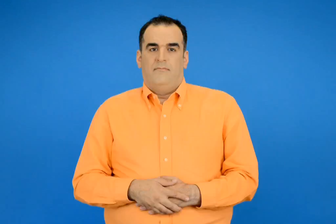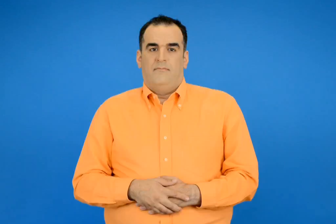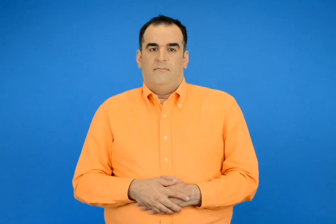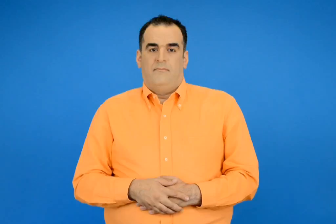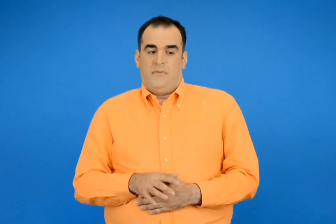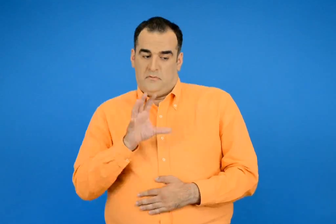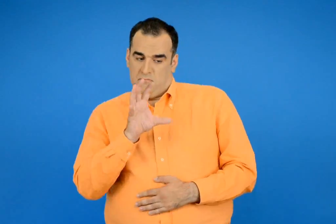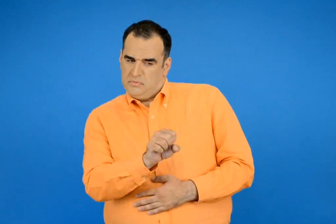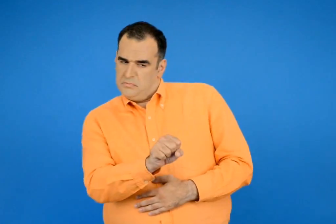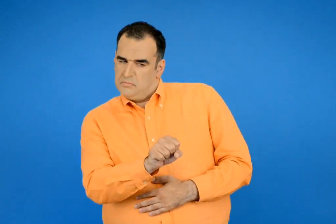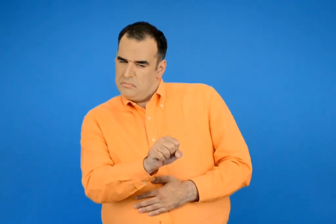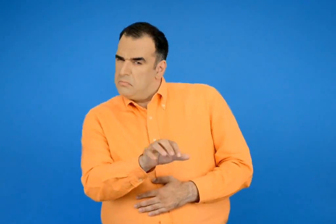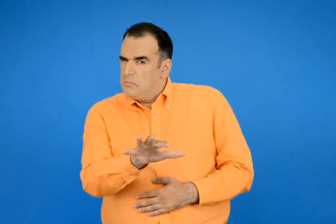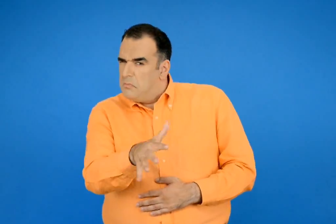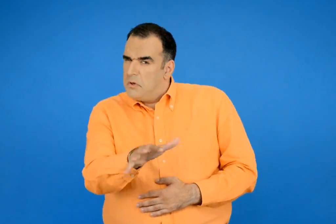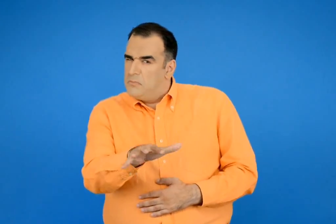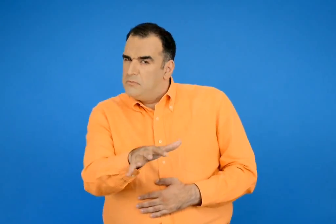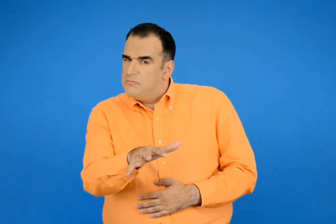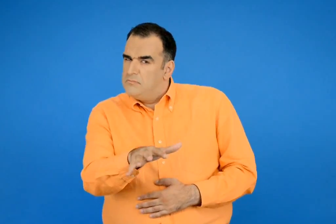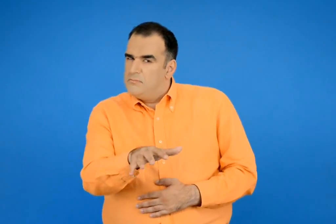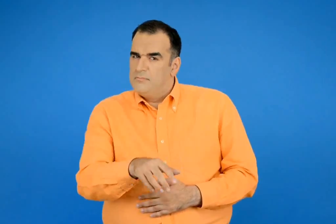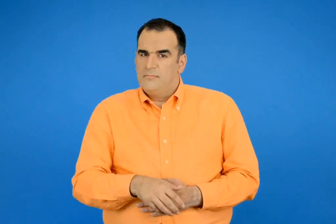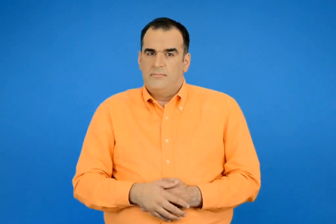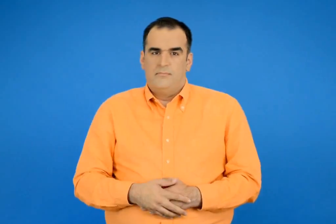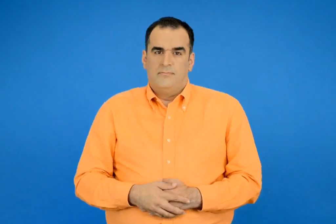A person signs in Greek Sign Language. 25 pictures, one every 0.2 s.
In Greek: εκτιμώ περίπου
